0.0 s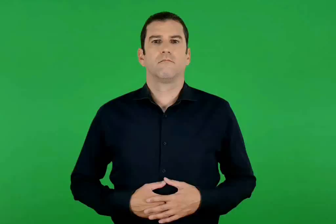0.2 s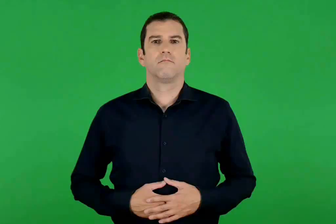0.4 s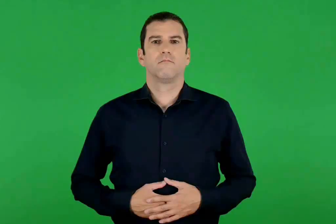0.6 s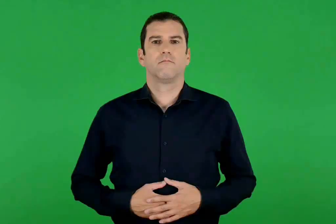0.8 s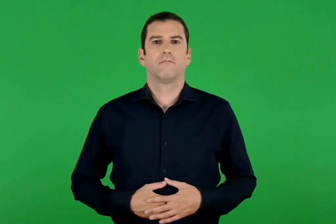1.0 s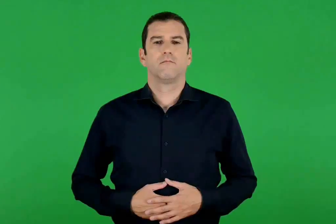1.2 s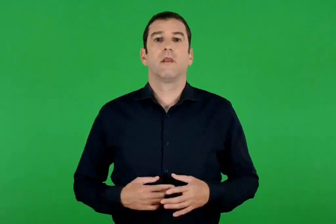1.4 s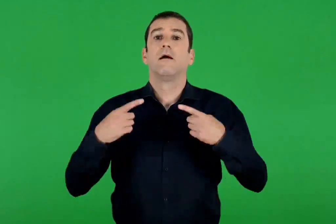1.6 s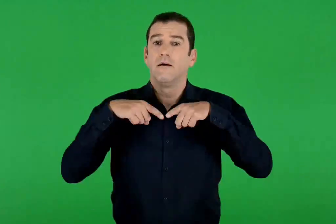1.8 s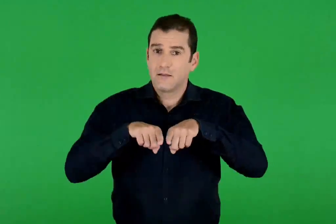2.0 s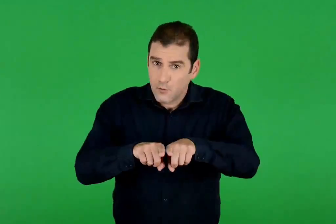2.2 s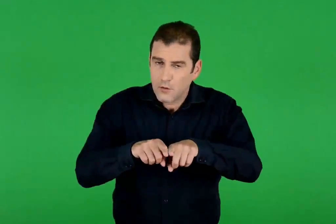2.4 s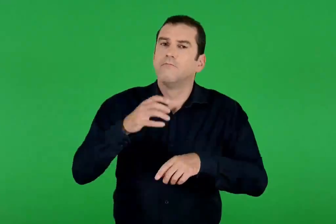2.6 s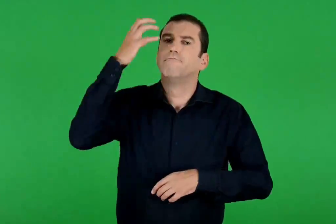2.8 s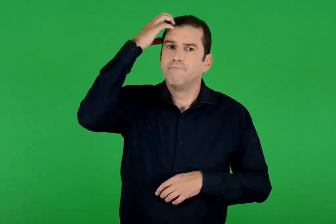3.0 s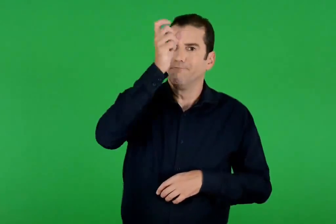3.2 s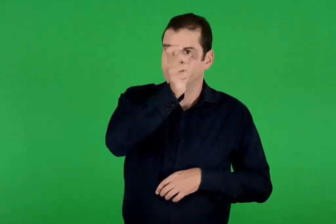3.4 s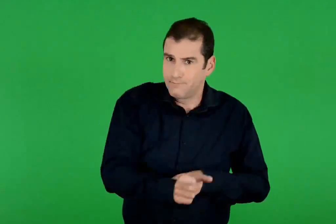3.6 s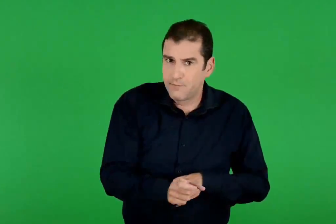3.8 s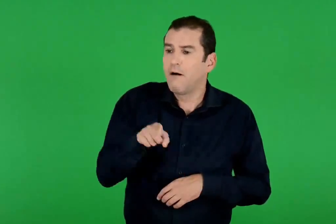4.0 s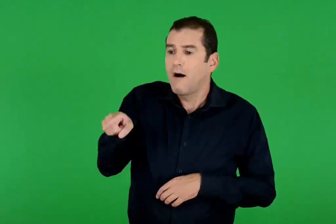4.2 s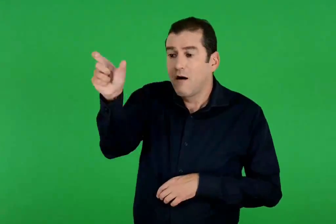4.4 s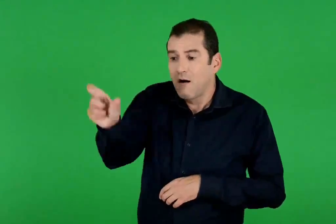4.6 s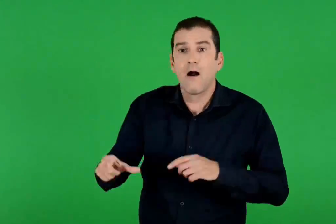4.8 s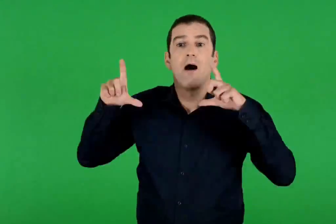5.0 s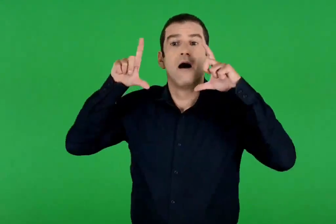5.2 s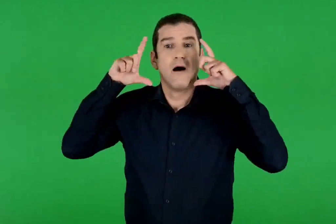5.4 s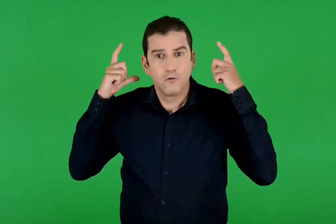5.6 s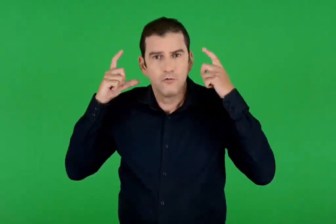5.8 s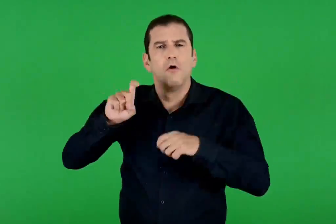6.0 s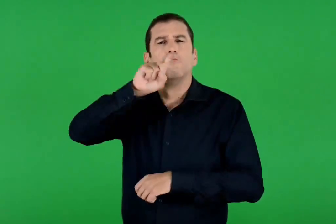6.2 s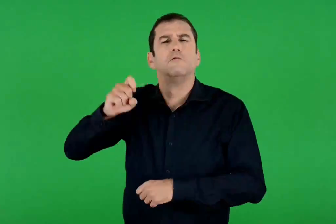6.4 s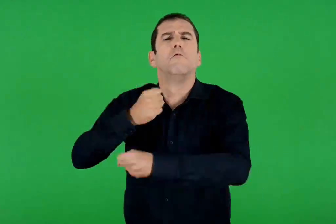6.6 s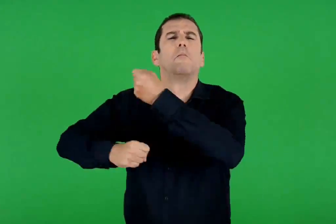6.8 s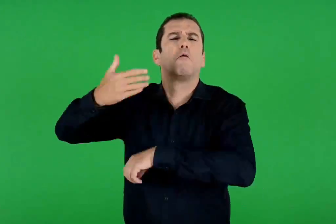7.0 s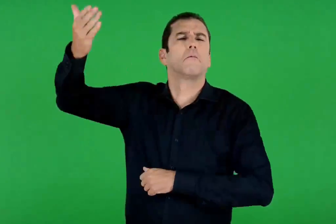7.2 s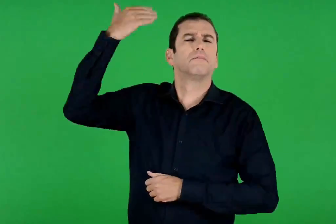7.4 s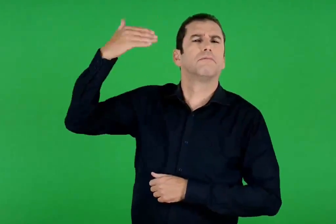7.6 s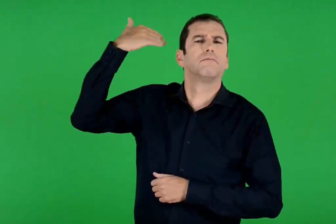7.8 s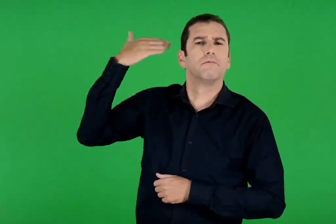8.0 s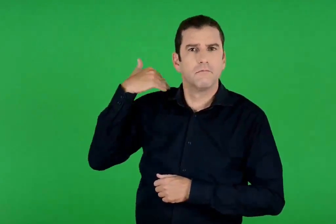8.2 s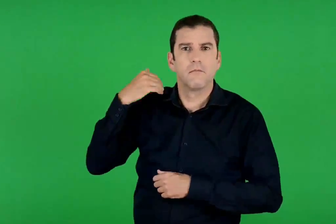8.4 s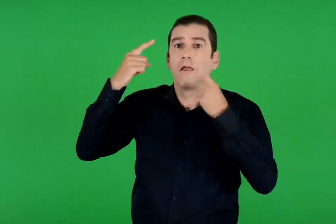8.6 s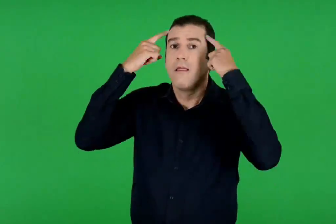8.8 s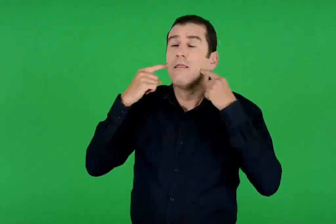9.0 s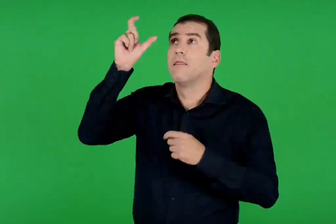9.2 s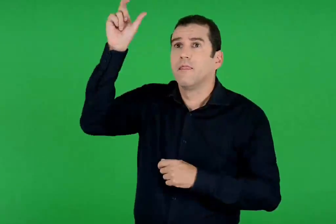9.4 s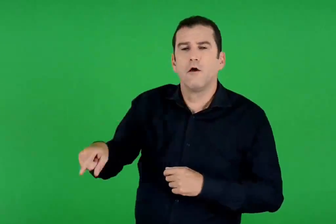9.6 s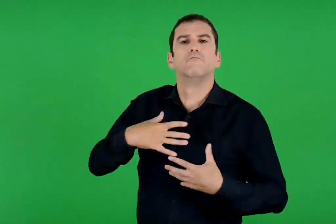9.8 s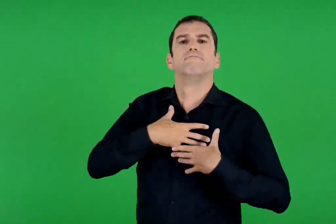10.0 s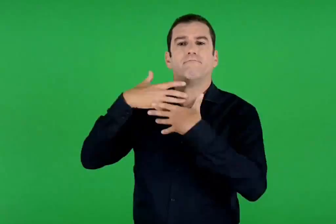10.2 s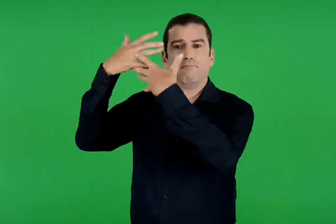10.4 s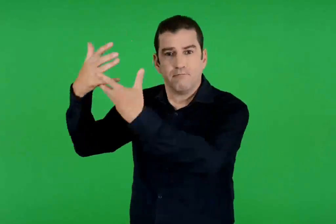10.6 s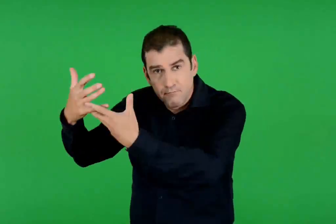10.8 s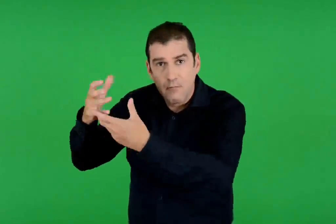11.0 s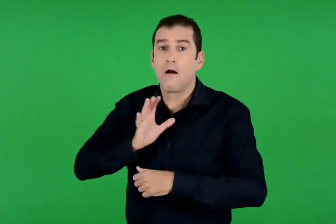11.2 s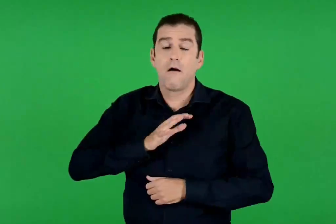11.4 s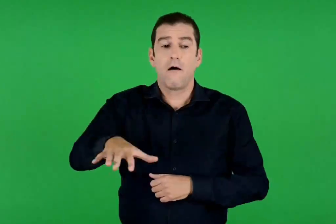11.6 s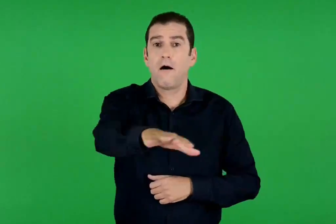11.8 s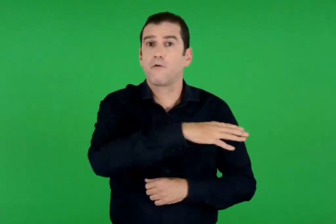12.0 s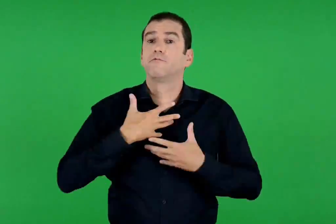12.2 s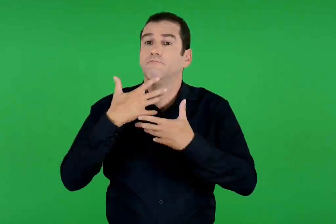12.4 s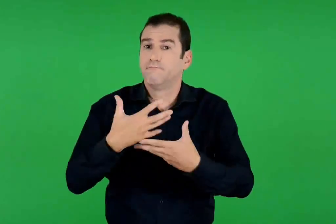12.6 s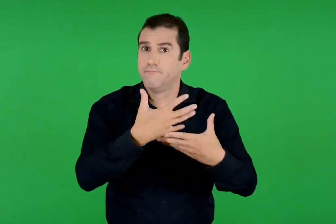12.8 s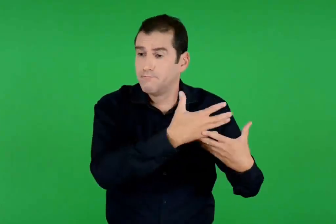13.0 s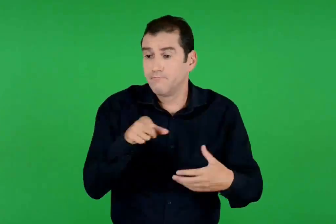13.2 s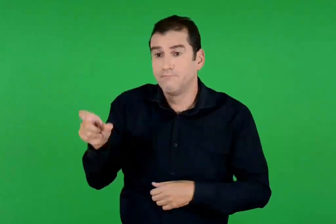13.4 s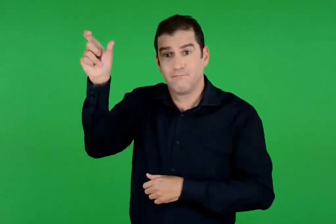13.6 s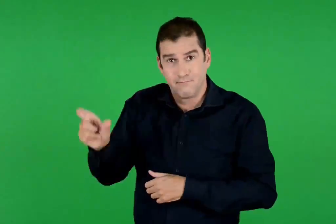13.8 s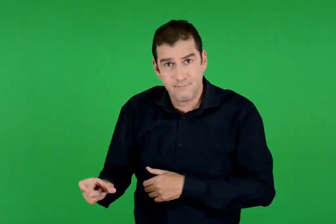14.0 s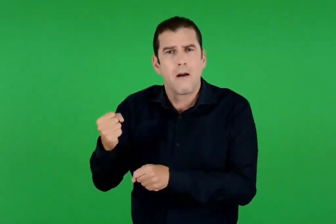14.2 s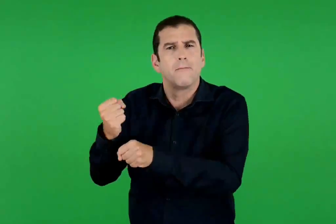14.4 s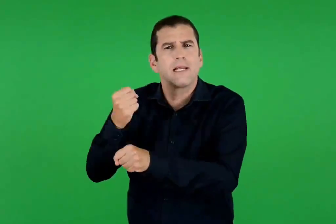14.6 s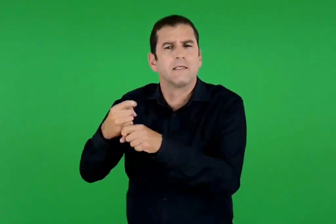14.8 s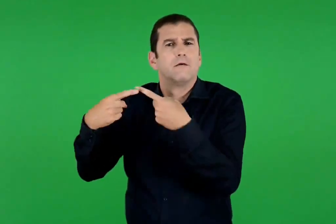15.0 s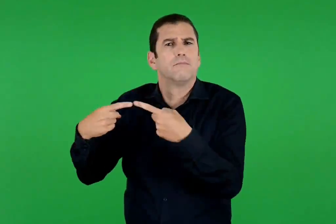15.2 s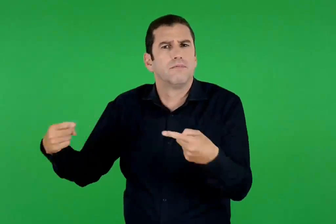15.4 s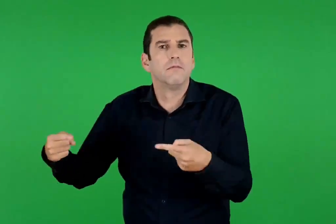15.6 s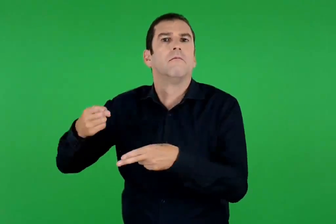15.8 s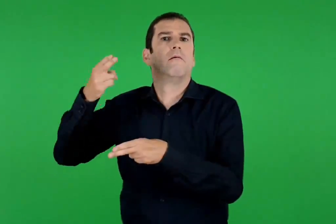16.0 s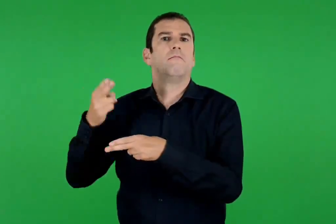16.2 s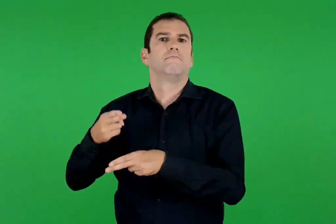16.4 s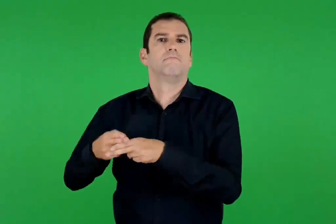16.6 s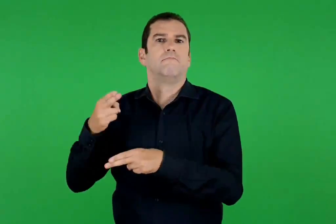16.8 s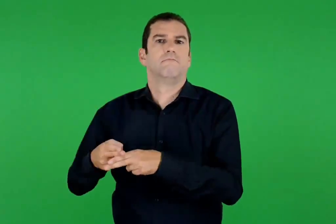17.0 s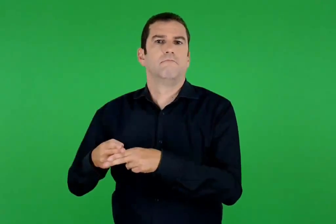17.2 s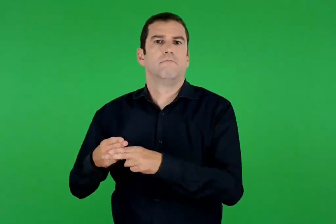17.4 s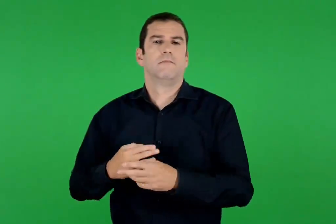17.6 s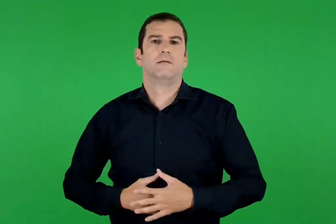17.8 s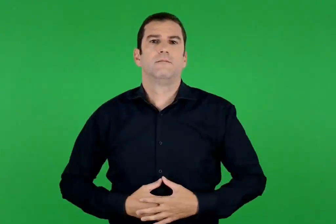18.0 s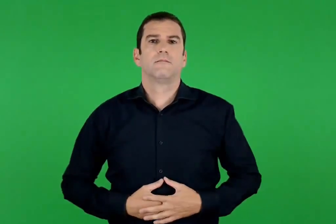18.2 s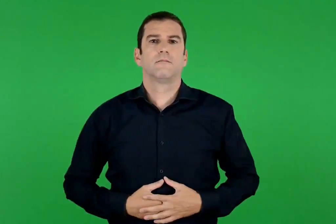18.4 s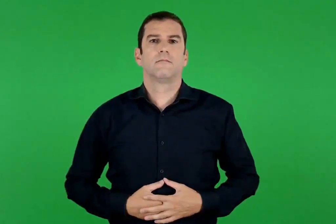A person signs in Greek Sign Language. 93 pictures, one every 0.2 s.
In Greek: ταυτόχρονα θυμάται πως αυτός ο άγιος που έζησε πριν πολλά χρόνια , αγάπησε πολύ τον θεό και τους ανθρώπους και έκανε πράξεις σπουδαίες
